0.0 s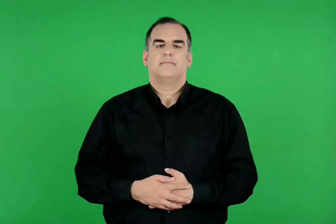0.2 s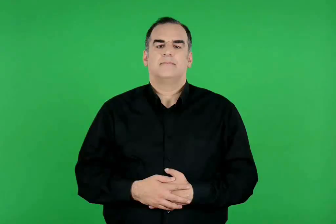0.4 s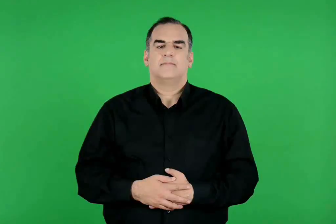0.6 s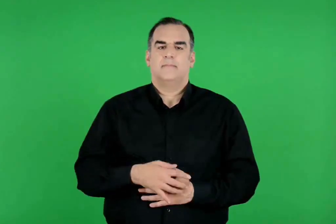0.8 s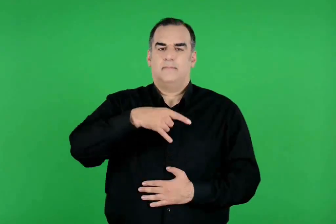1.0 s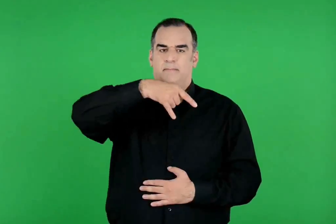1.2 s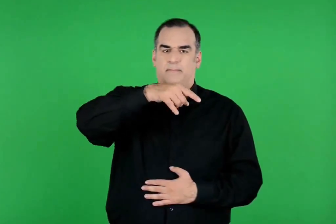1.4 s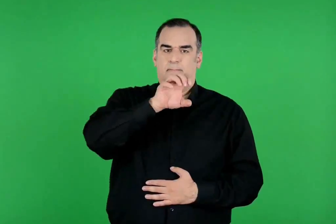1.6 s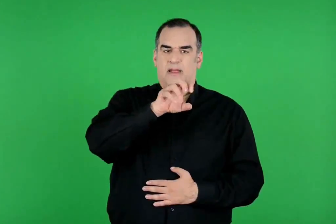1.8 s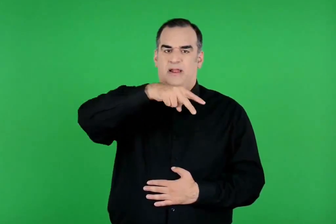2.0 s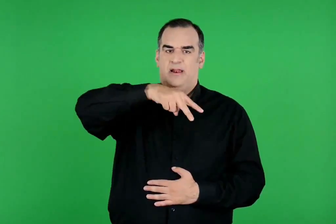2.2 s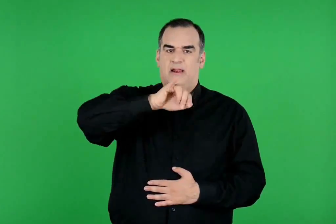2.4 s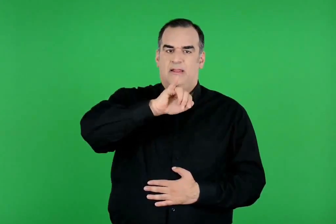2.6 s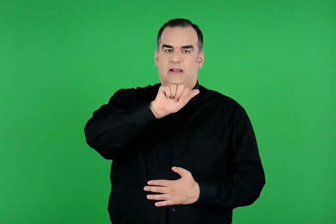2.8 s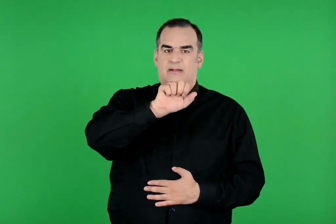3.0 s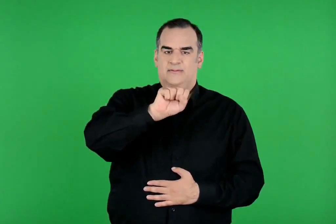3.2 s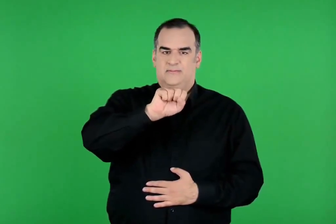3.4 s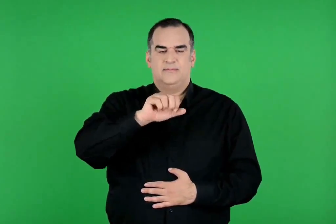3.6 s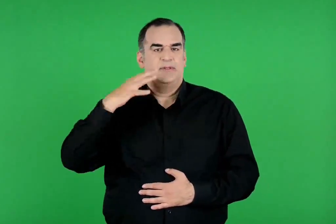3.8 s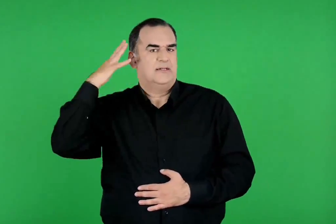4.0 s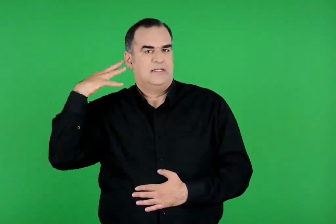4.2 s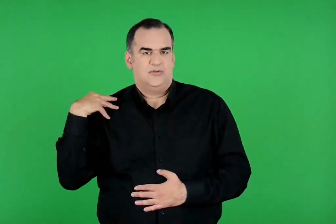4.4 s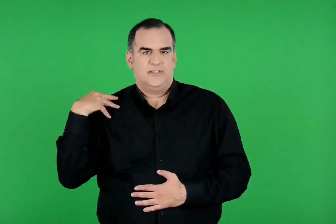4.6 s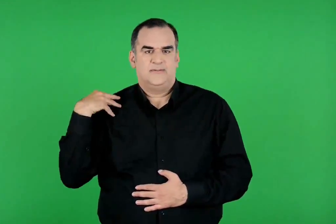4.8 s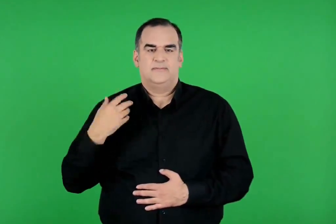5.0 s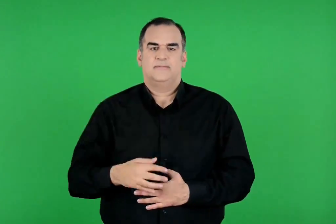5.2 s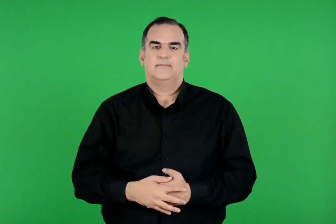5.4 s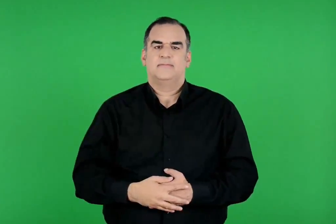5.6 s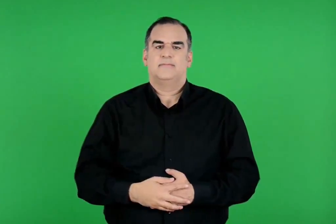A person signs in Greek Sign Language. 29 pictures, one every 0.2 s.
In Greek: πελίας και ιάσονας
